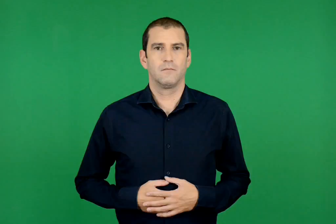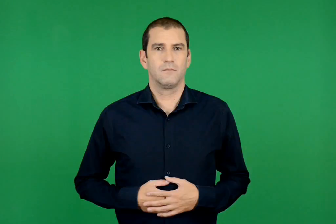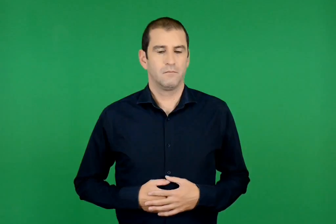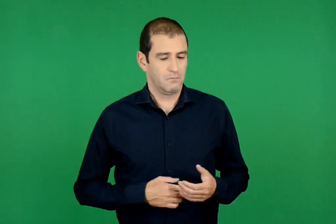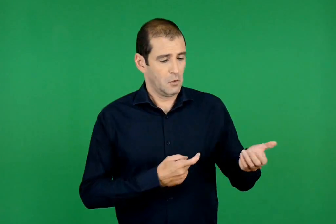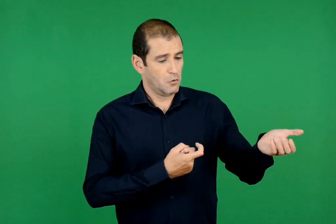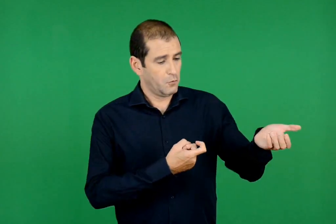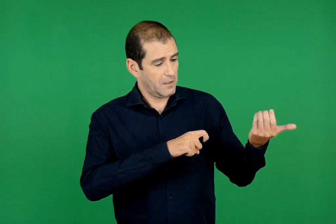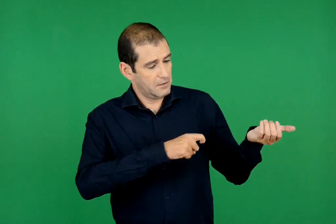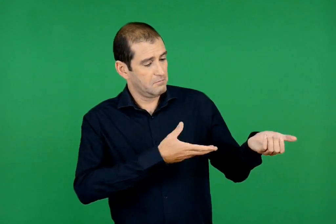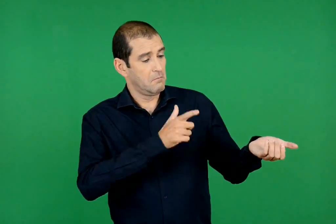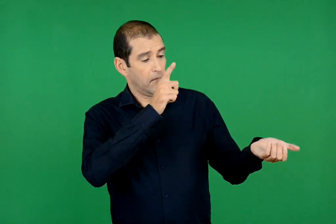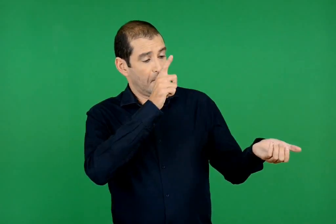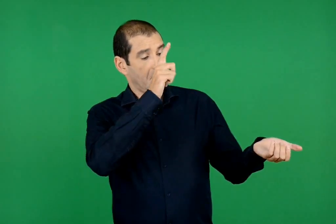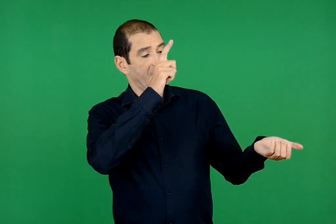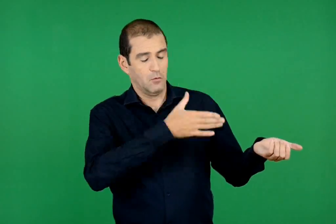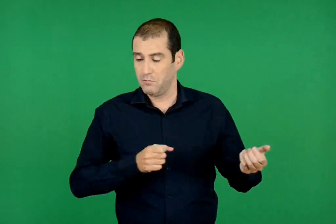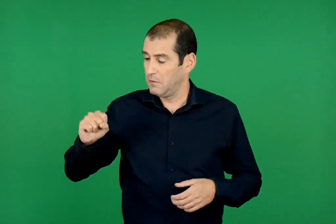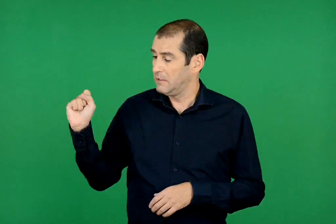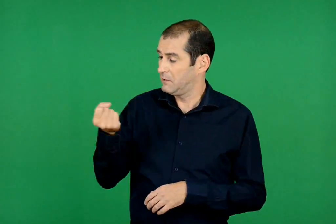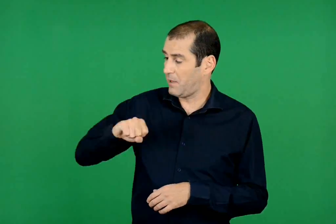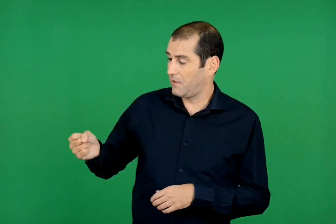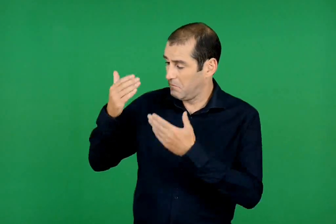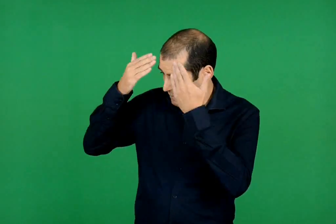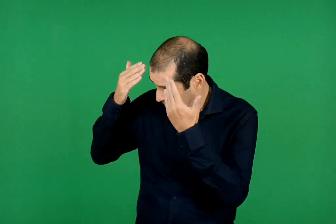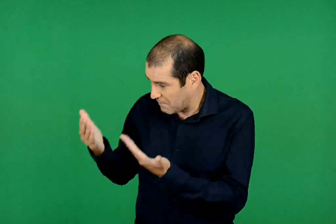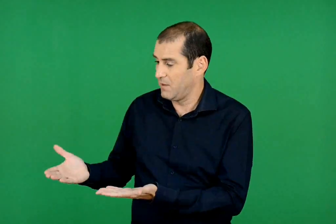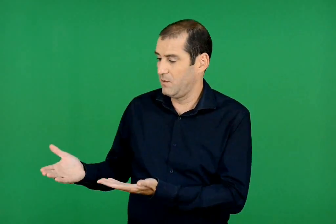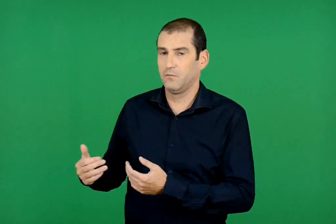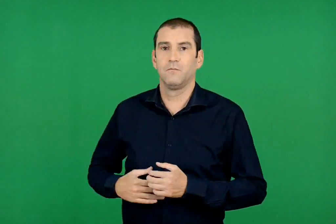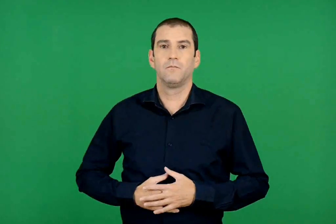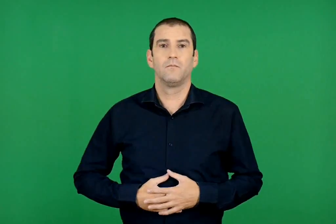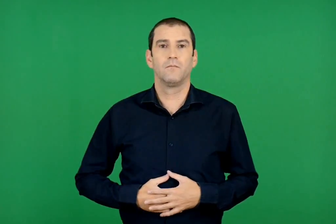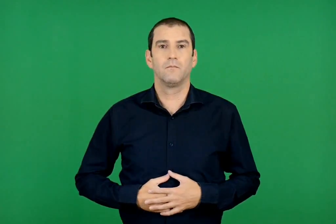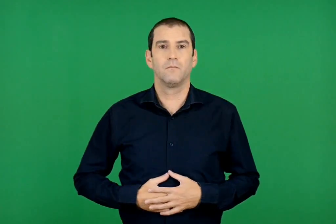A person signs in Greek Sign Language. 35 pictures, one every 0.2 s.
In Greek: τουφέκι μου περήφανο , σπαθί μου παινεμένο
